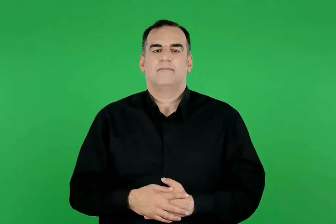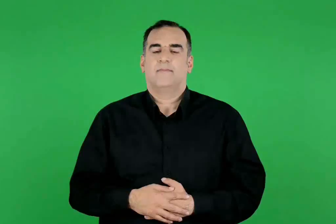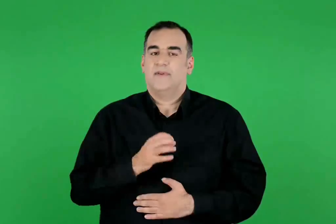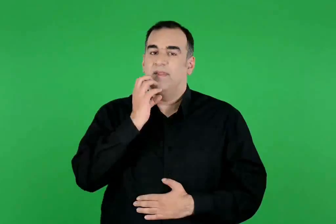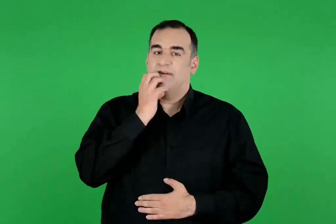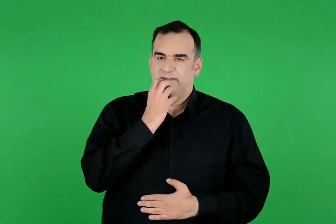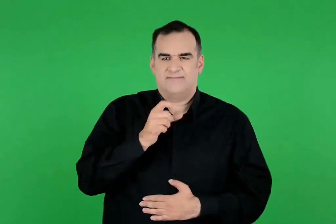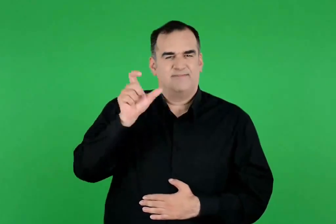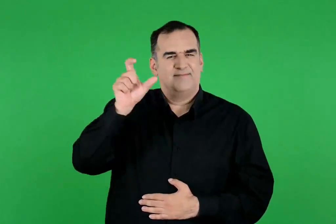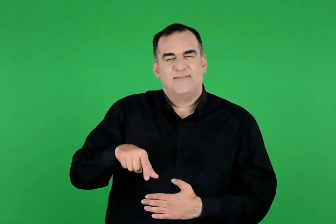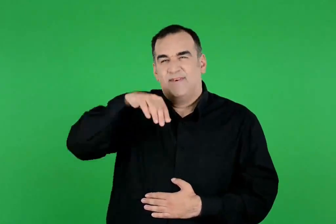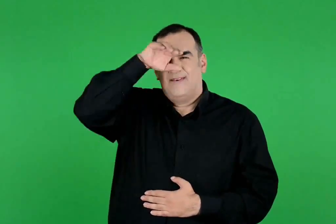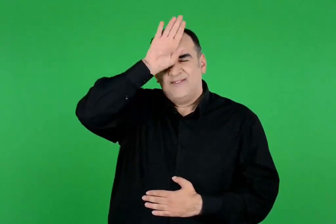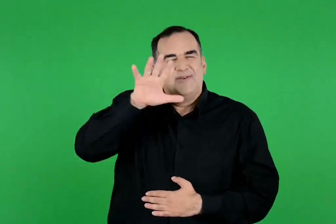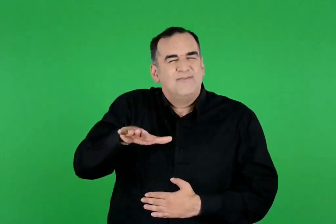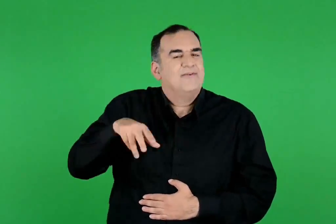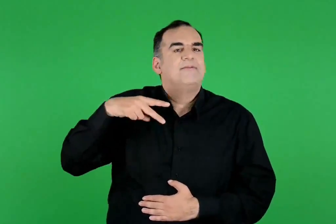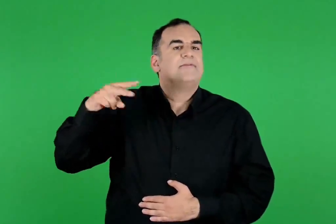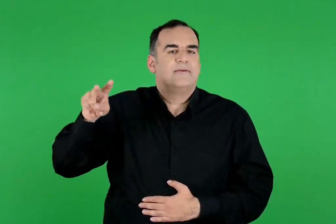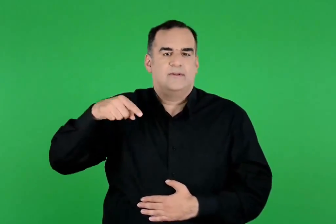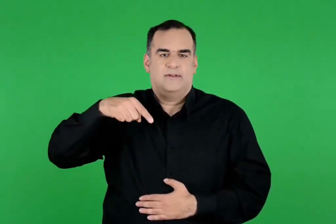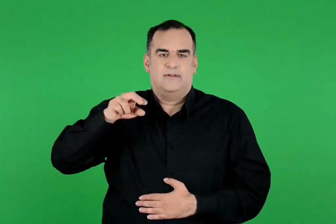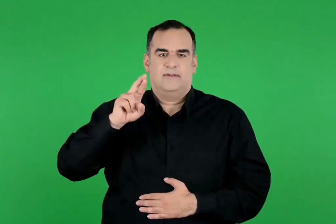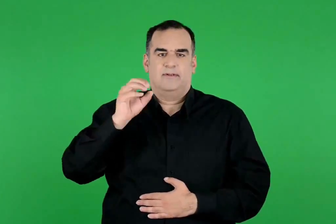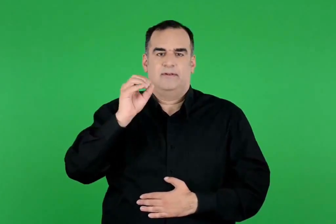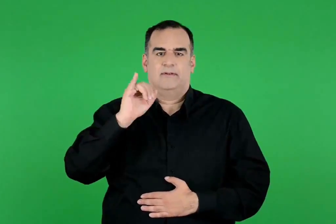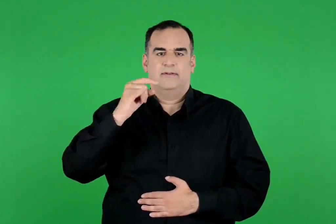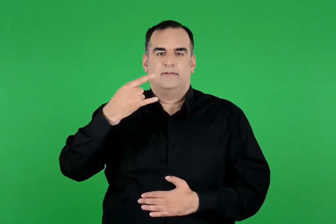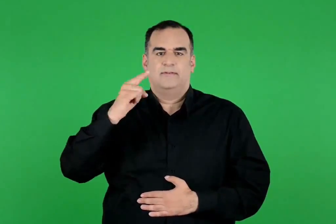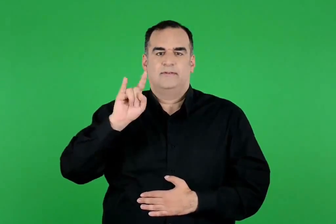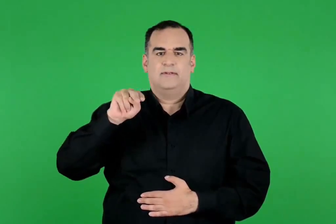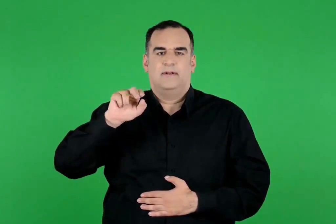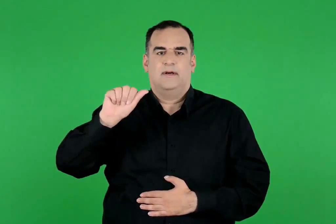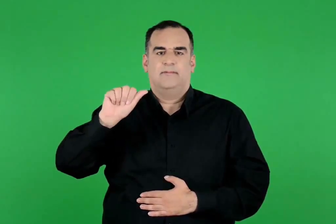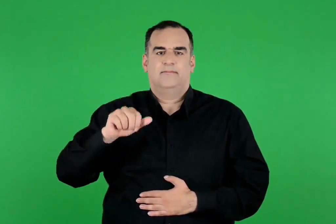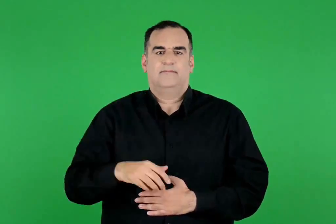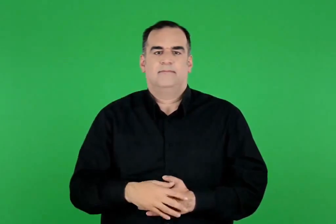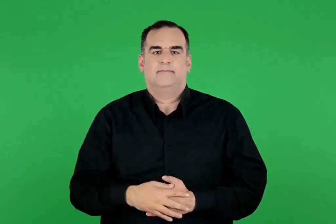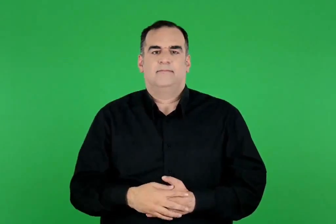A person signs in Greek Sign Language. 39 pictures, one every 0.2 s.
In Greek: θησέας , το βασιλόπουλο της τροιζήνας
